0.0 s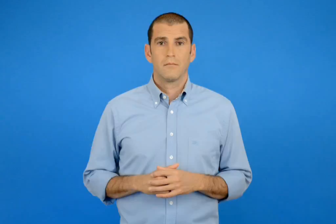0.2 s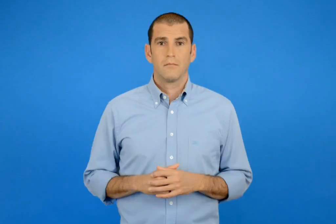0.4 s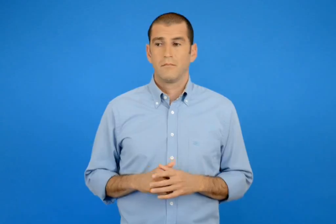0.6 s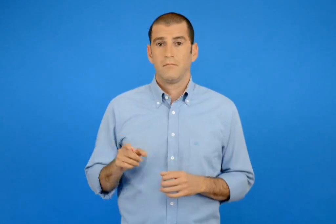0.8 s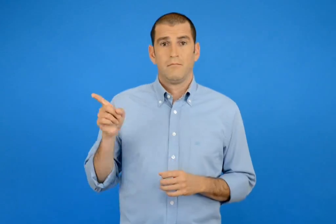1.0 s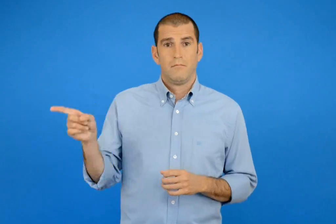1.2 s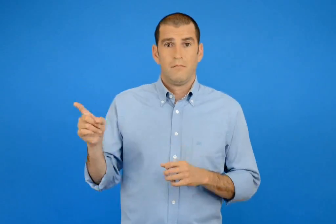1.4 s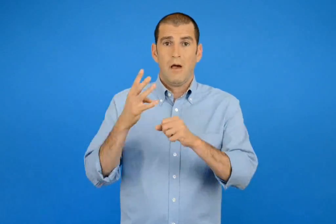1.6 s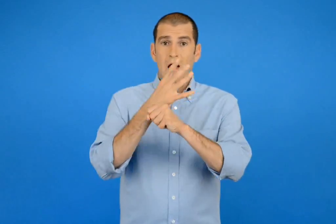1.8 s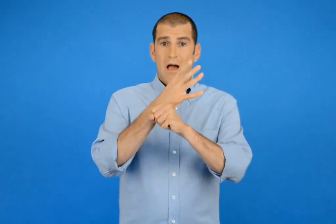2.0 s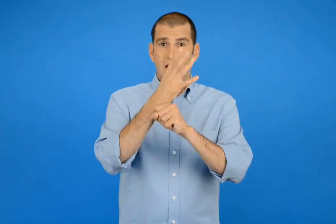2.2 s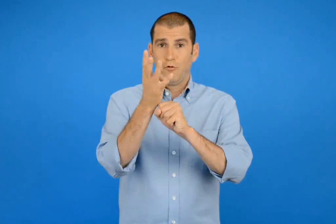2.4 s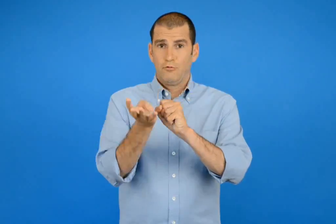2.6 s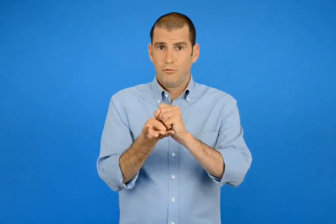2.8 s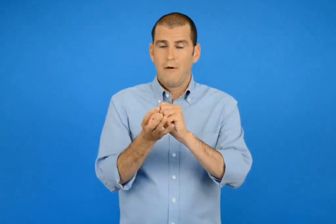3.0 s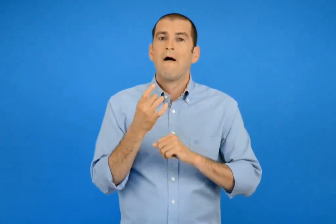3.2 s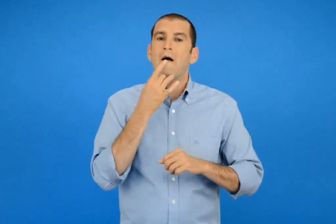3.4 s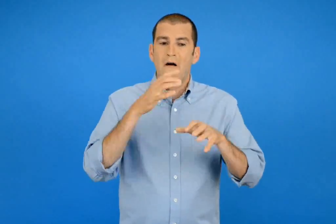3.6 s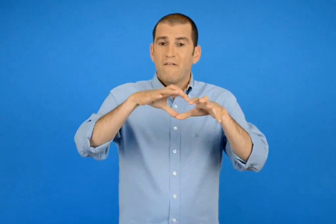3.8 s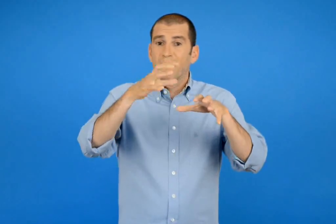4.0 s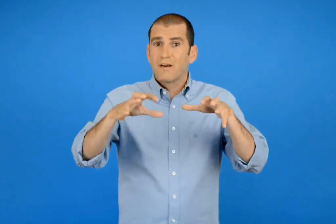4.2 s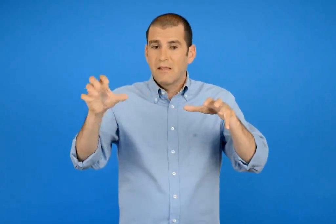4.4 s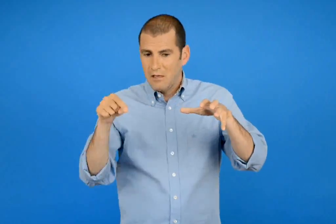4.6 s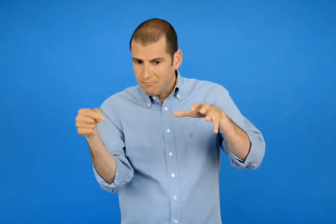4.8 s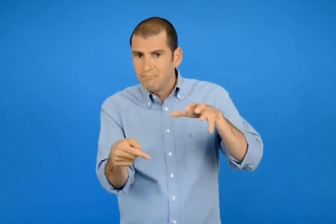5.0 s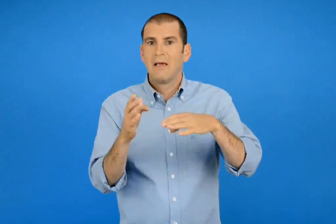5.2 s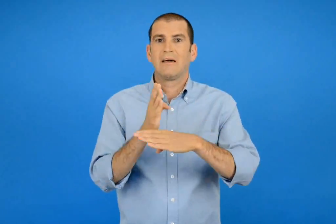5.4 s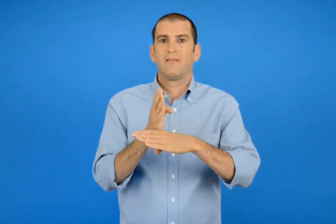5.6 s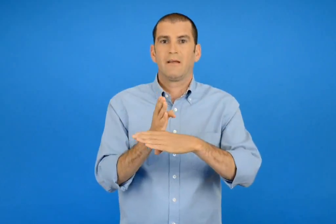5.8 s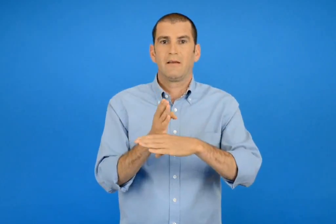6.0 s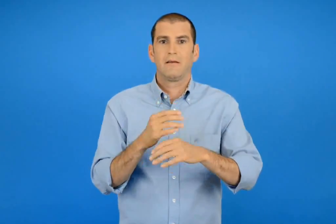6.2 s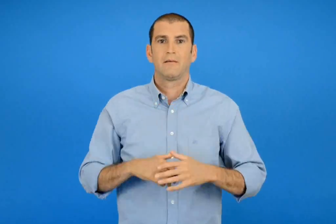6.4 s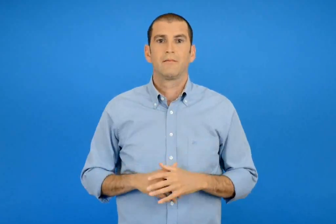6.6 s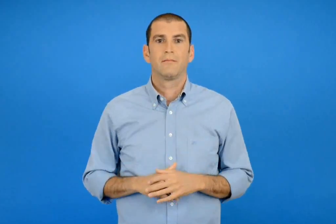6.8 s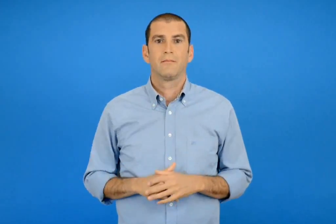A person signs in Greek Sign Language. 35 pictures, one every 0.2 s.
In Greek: ο αχινός κρύβεται στα βράχια
